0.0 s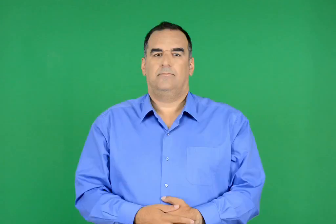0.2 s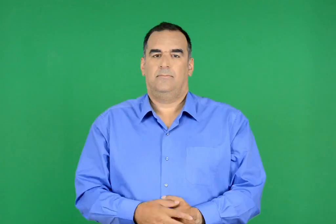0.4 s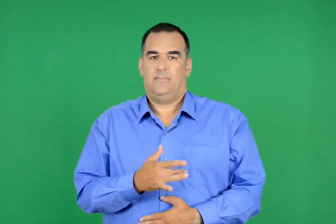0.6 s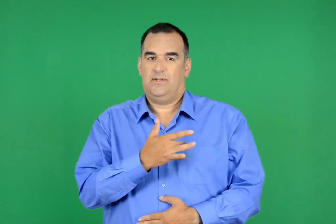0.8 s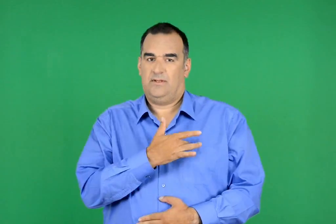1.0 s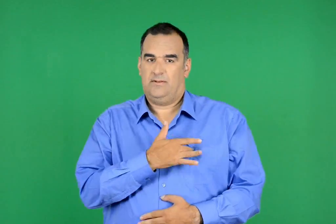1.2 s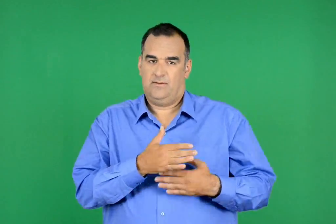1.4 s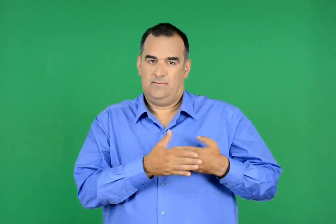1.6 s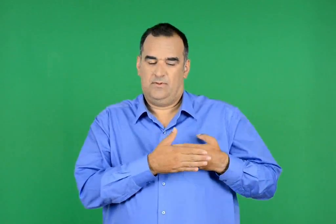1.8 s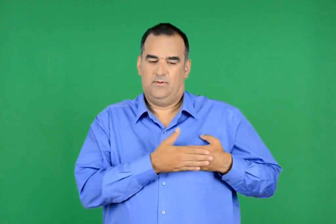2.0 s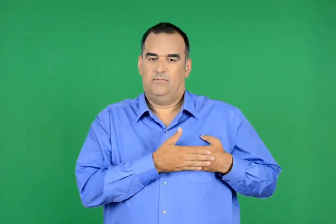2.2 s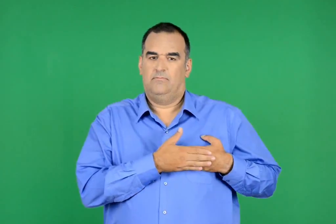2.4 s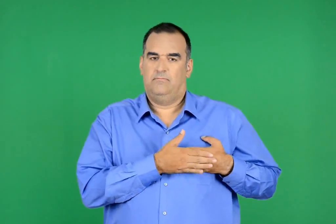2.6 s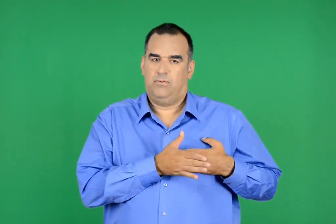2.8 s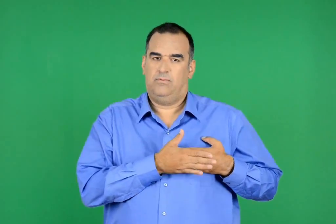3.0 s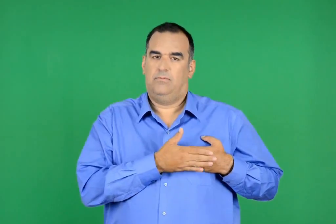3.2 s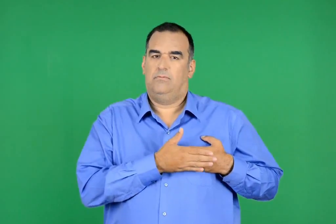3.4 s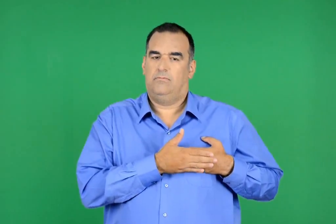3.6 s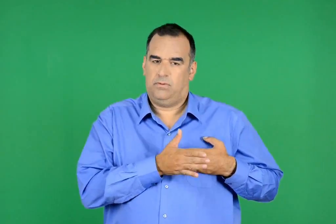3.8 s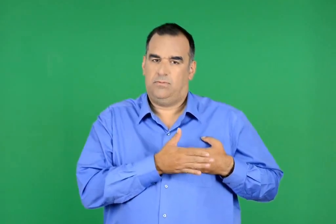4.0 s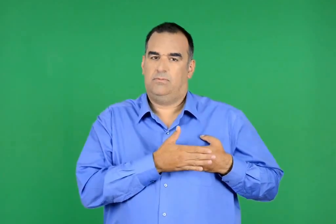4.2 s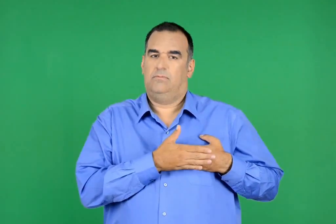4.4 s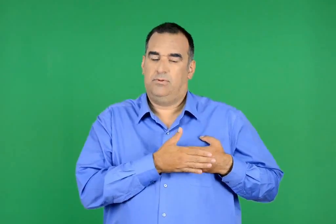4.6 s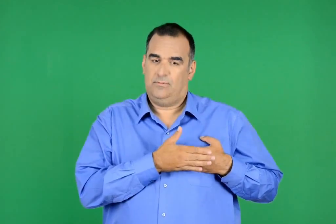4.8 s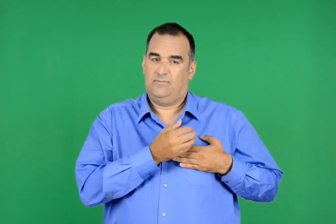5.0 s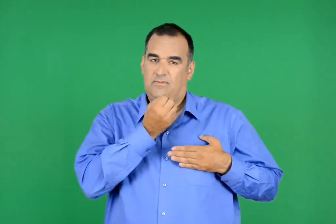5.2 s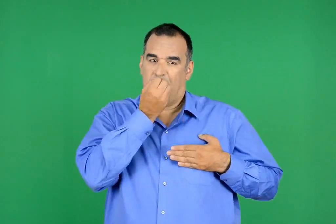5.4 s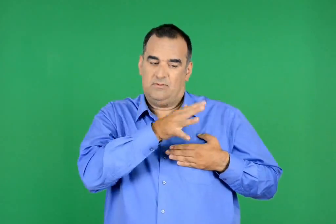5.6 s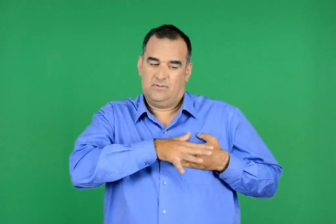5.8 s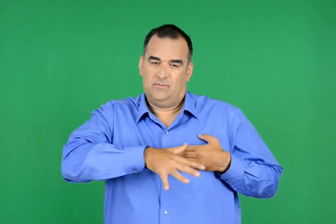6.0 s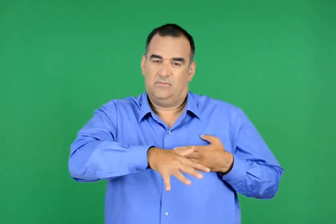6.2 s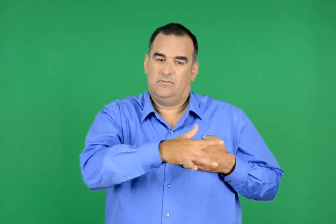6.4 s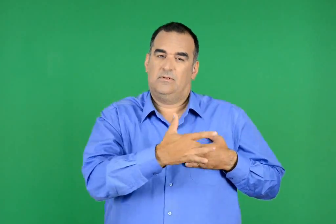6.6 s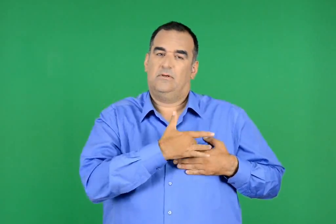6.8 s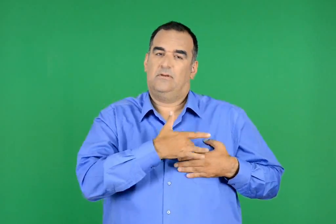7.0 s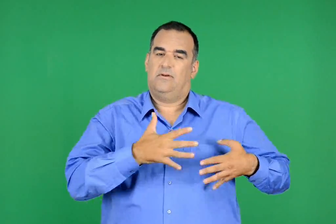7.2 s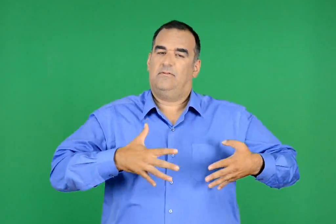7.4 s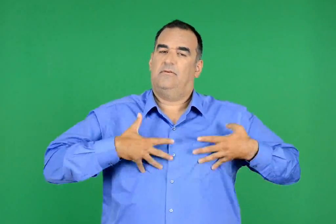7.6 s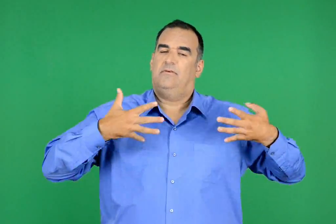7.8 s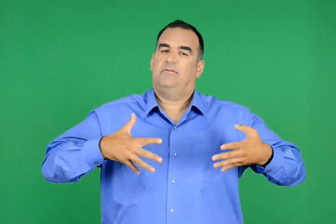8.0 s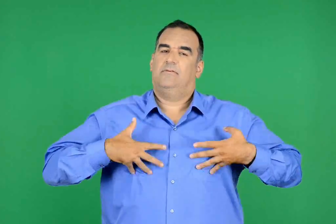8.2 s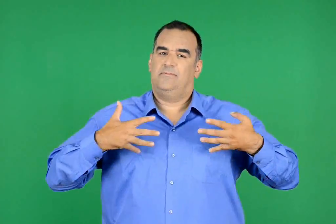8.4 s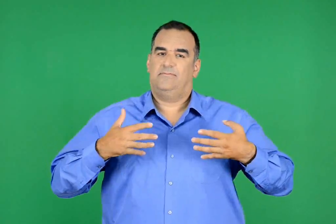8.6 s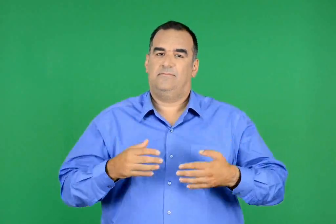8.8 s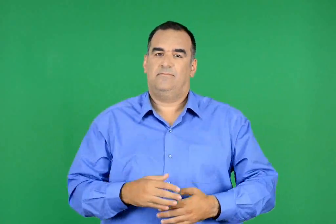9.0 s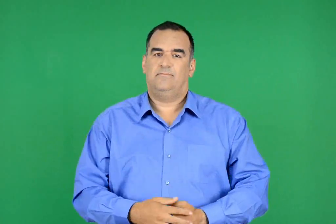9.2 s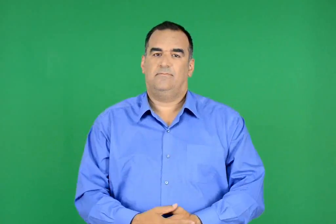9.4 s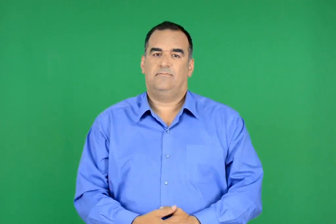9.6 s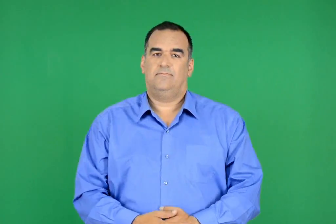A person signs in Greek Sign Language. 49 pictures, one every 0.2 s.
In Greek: τι θόρυβο που κάνει η πορτούλα της καρδιάς σου καθώς ανοιγοκλείνει στον κήπο της χαράς
